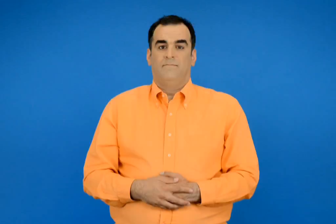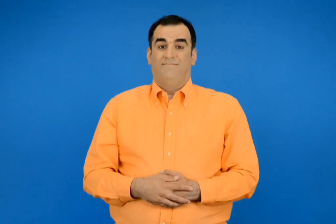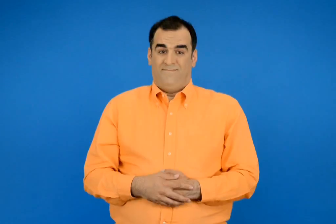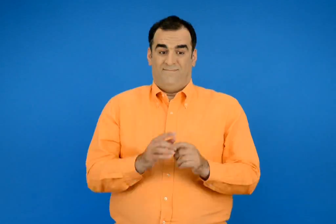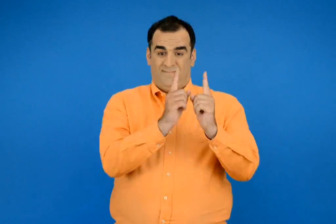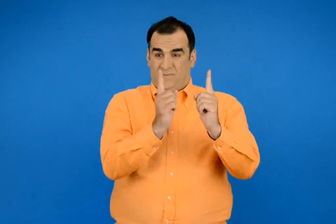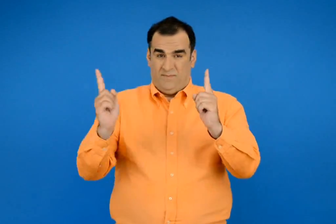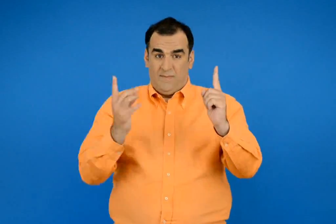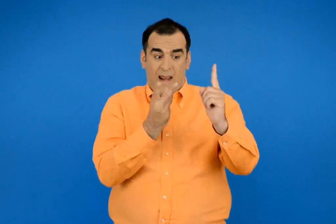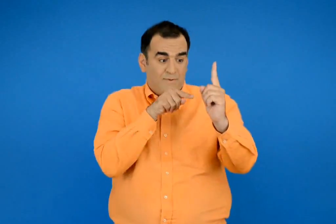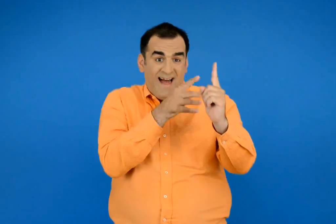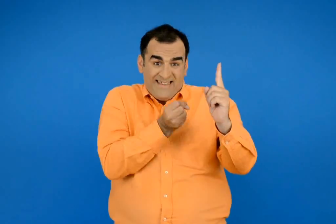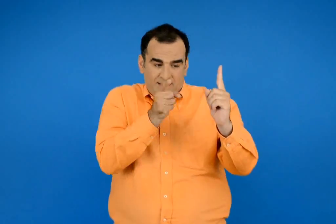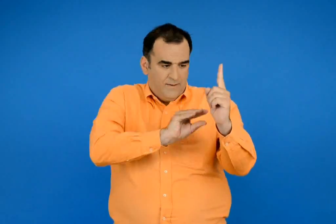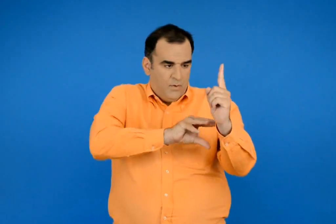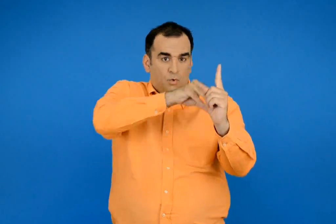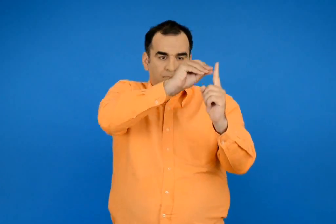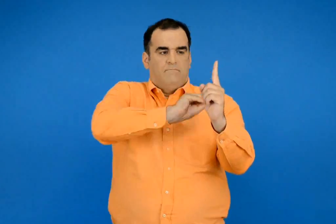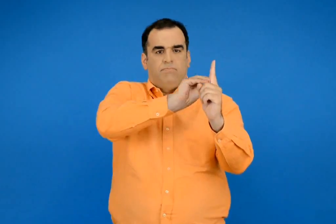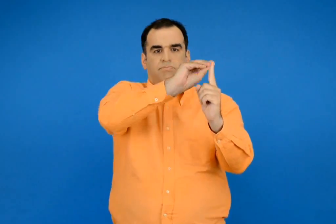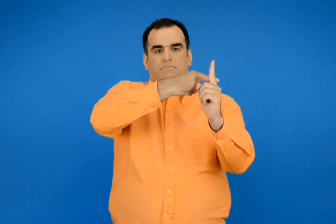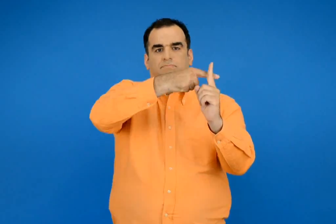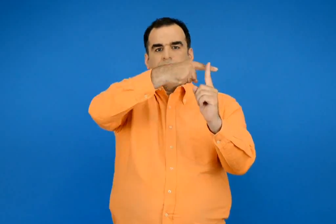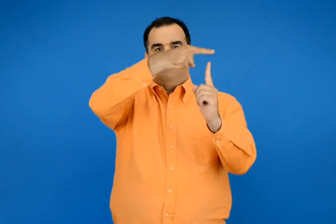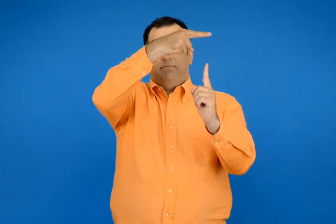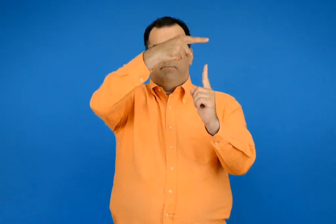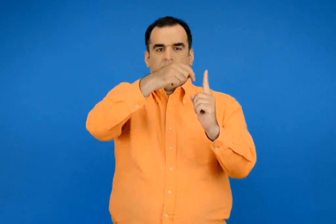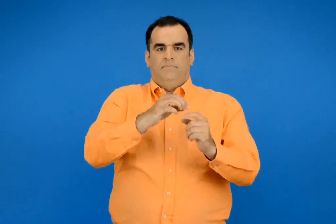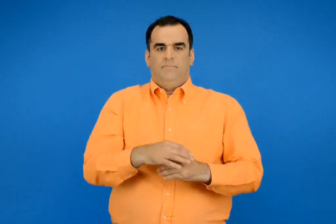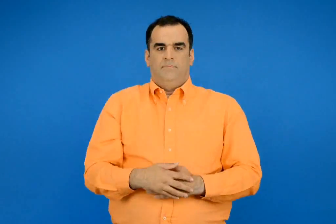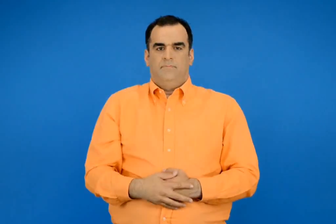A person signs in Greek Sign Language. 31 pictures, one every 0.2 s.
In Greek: σχηματίζω στους άβακες τους αριθμούς που δίνονται
